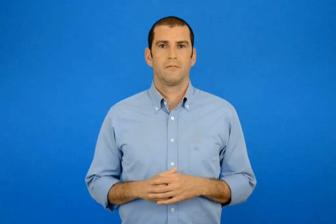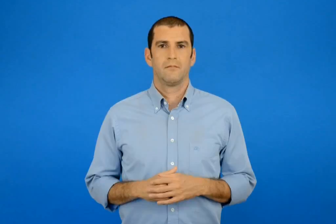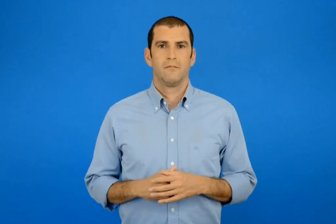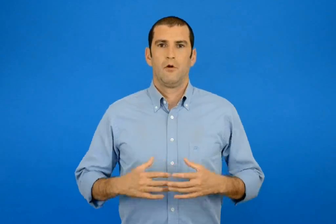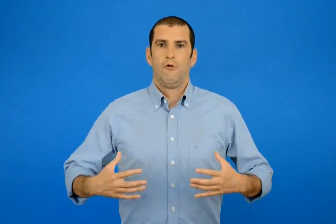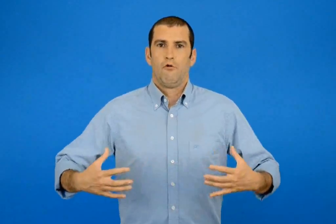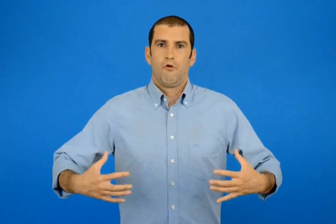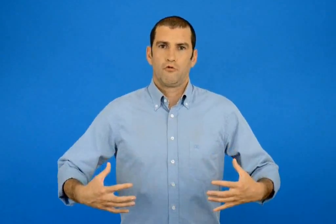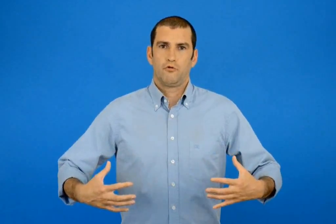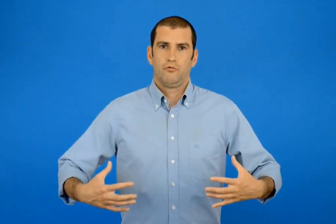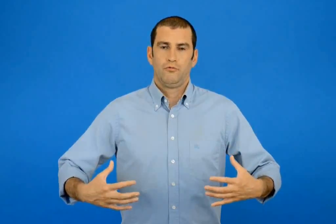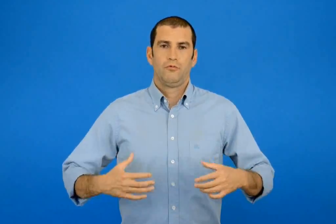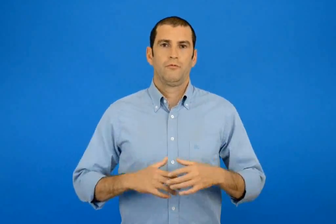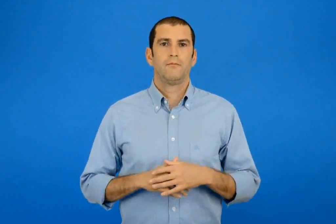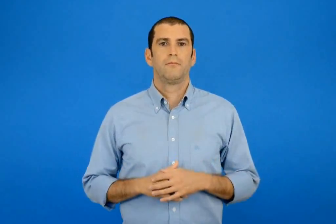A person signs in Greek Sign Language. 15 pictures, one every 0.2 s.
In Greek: χοντρός
